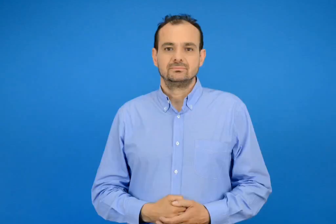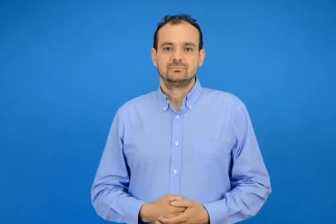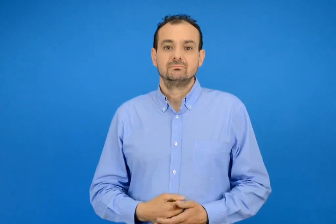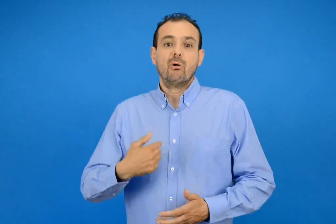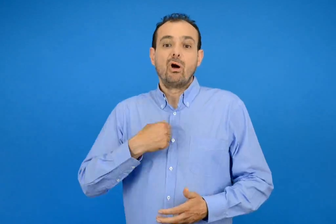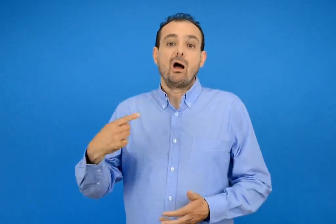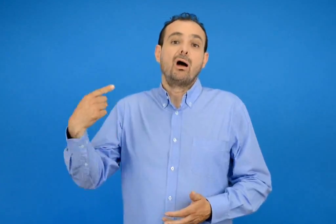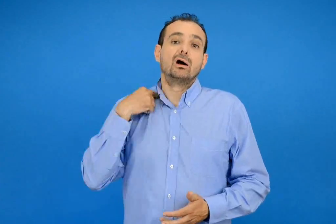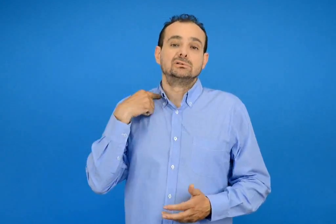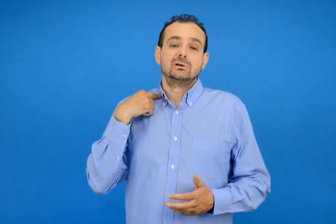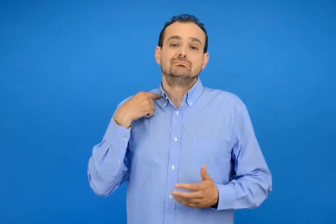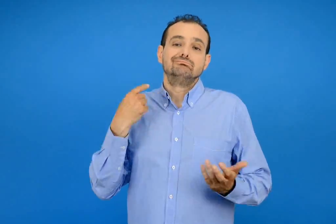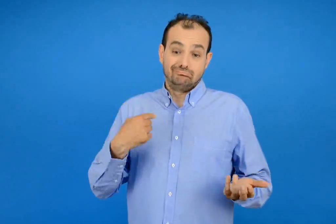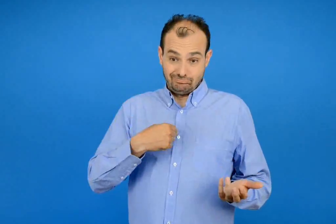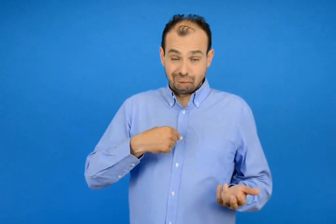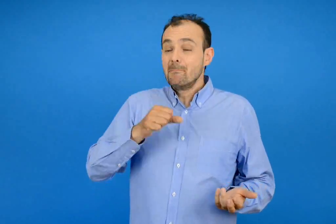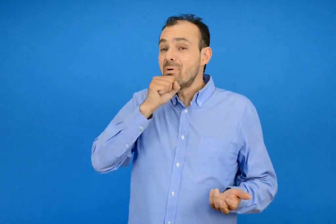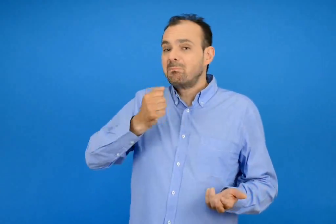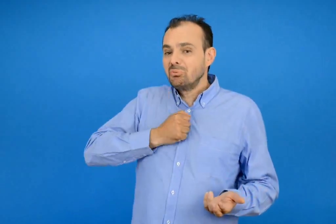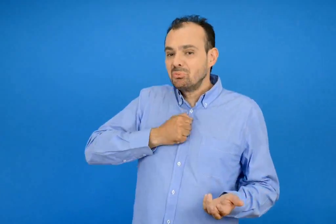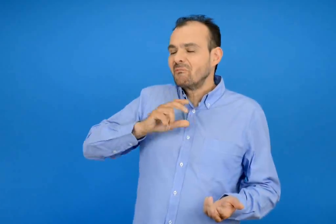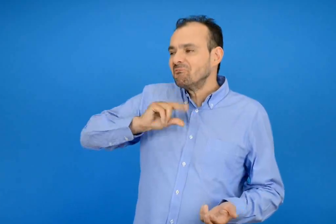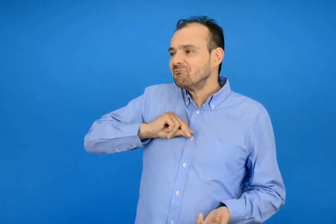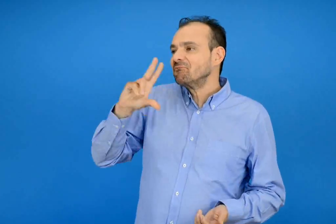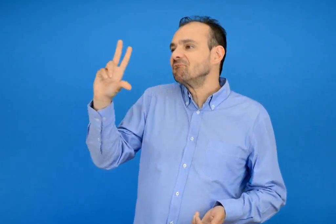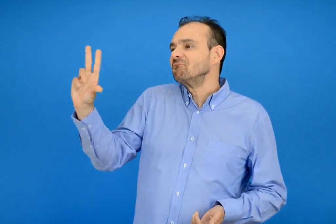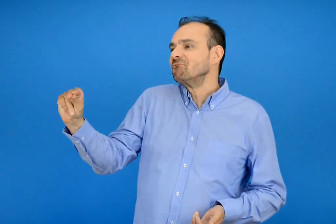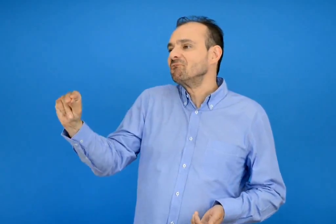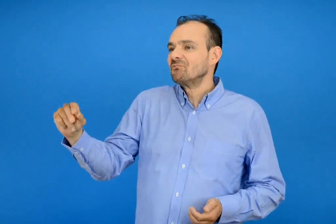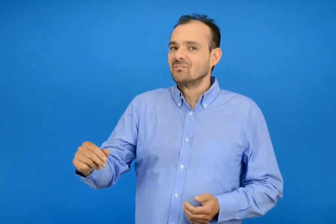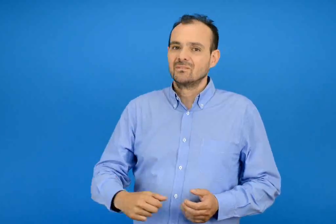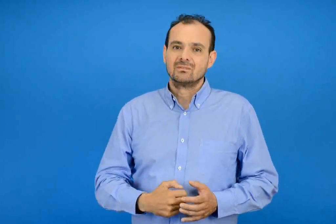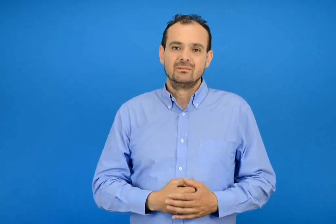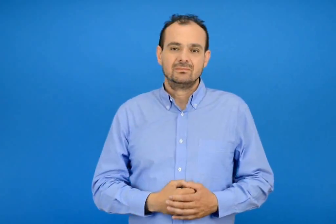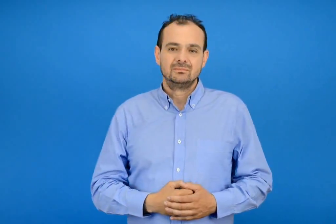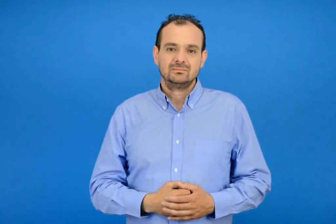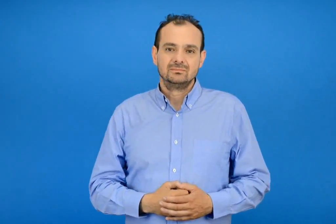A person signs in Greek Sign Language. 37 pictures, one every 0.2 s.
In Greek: έχασα κι εγώ σαν τον παππού μου
